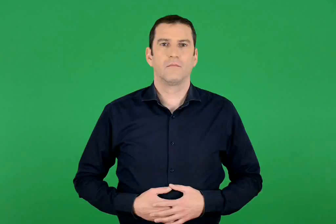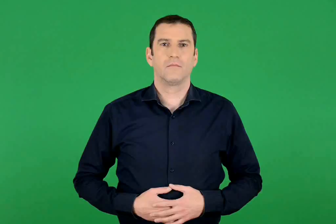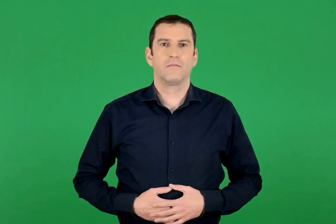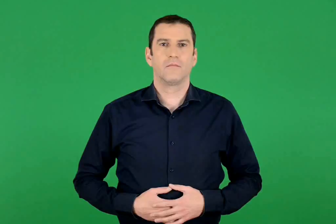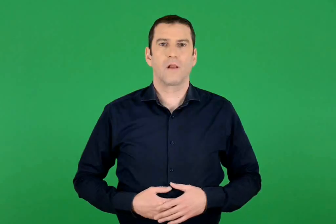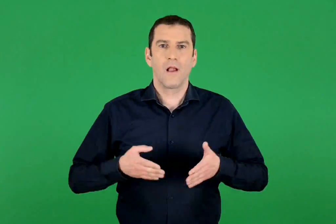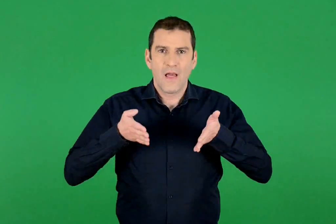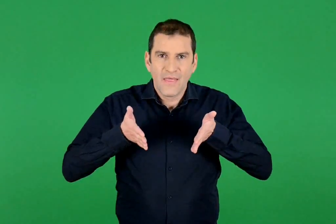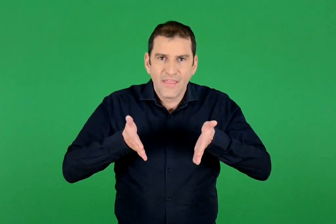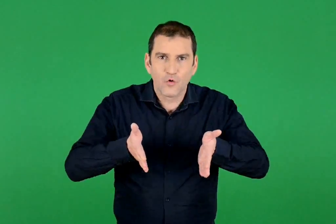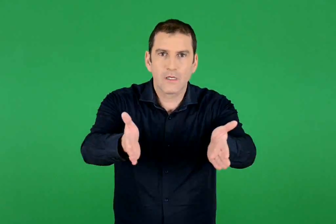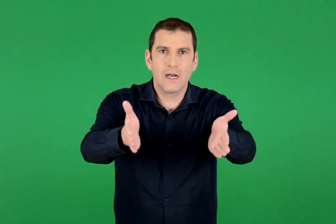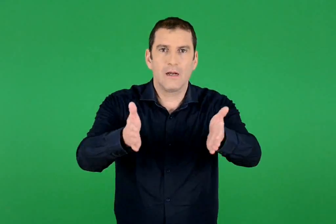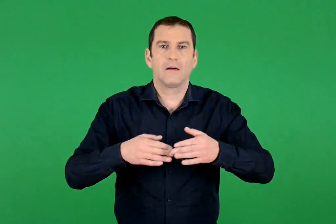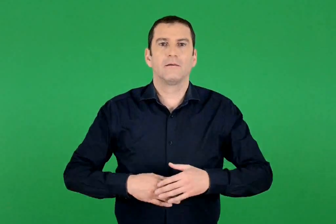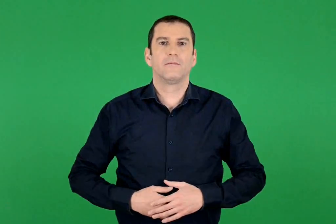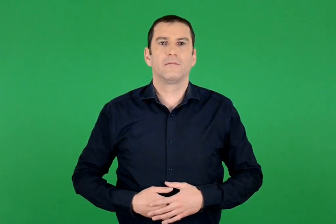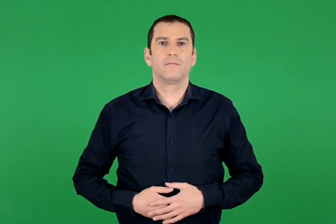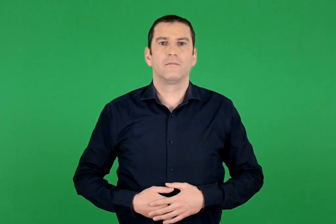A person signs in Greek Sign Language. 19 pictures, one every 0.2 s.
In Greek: διώρυγα
